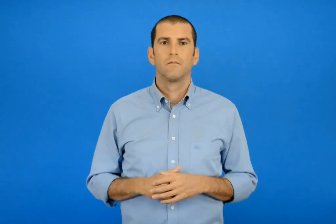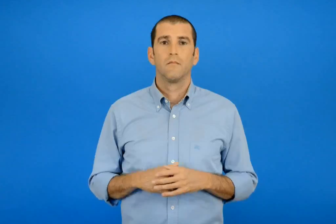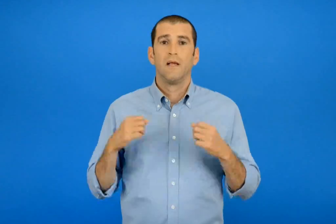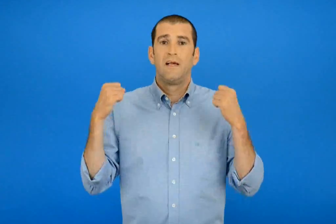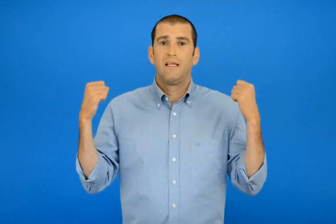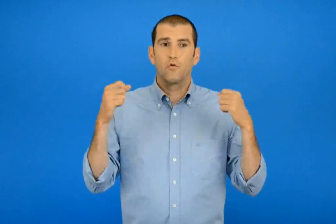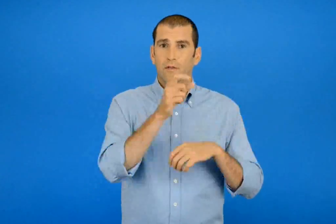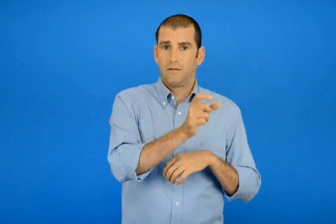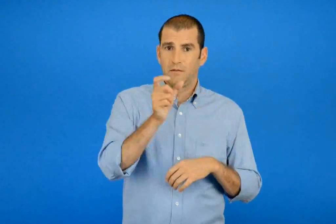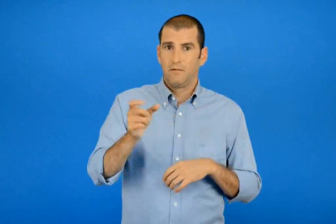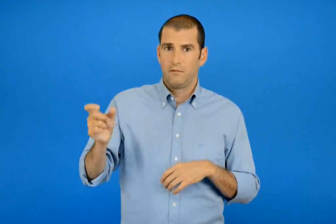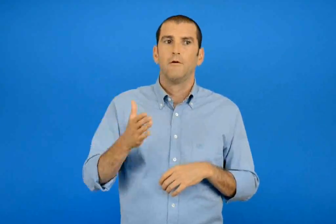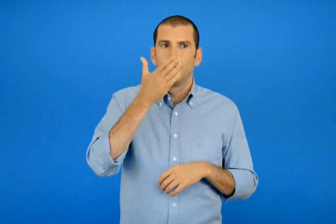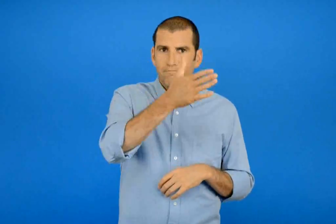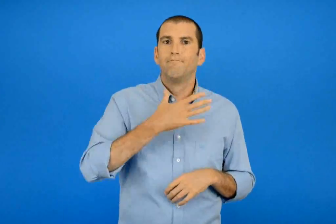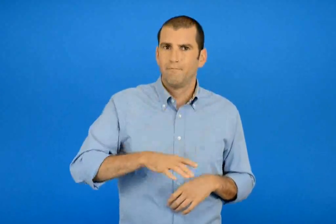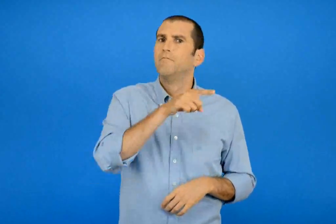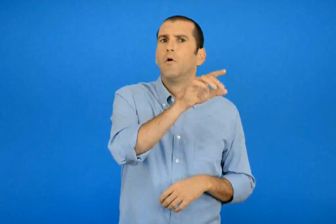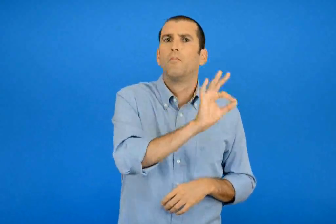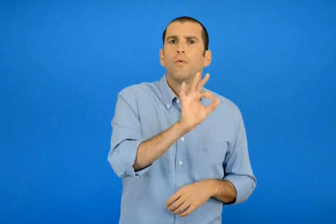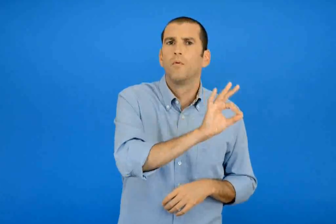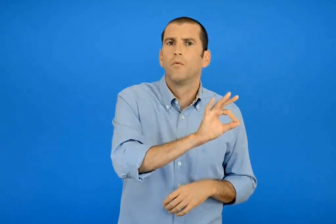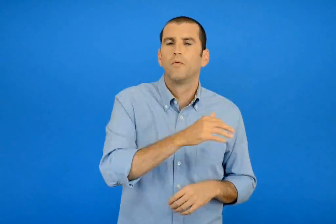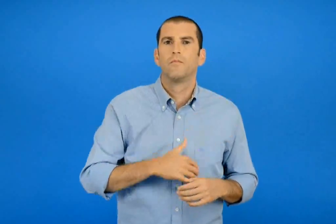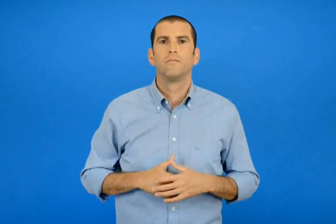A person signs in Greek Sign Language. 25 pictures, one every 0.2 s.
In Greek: που θέλουν να πάνε οι ήρωες ;
